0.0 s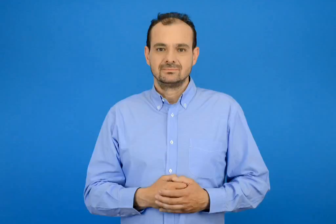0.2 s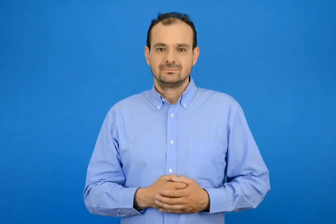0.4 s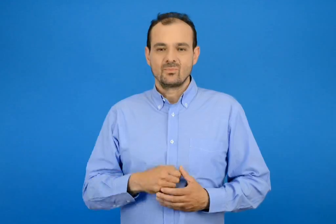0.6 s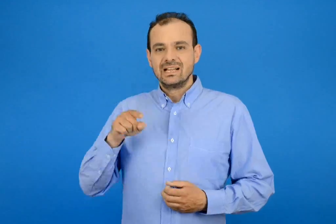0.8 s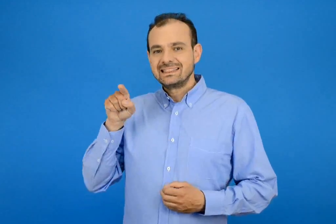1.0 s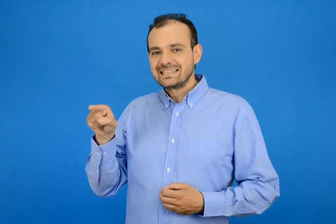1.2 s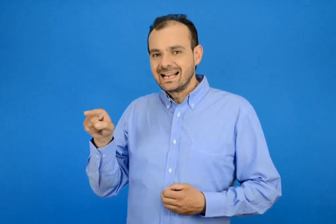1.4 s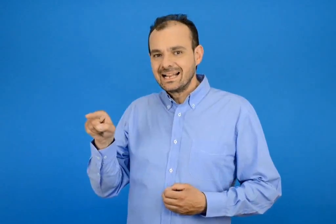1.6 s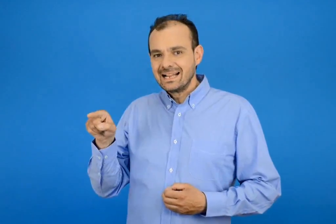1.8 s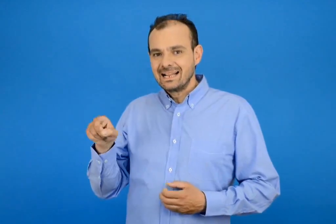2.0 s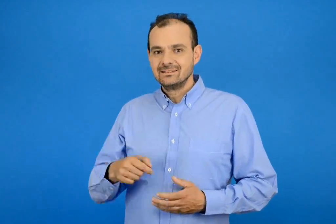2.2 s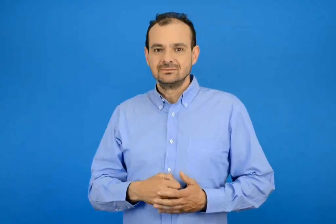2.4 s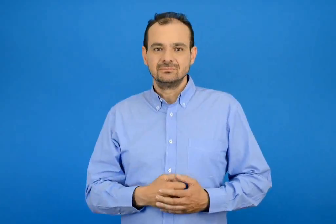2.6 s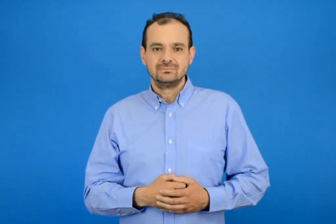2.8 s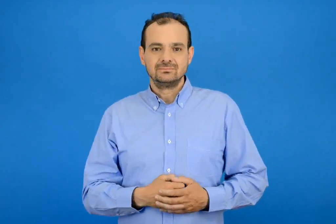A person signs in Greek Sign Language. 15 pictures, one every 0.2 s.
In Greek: την
